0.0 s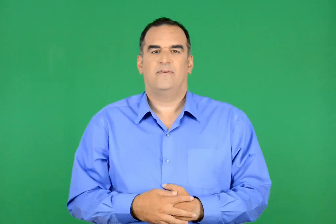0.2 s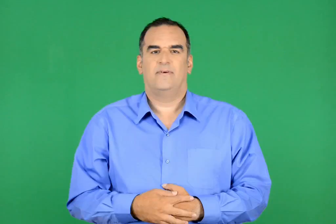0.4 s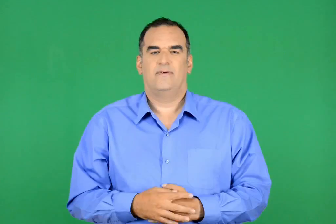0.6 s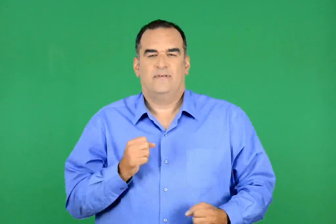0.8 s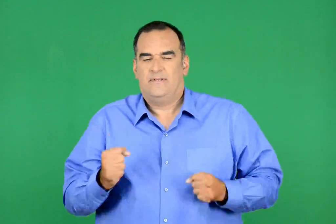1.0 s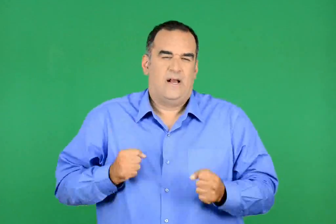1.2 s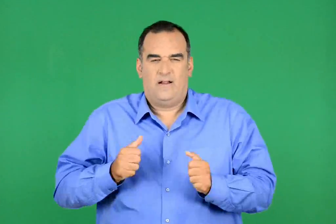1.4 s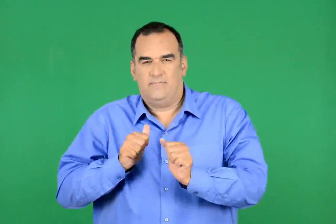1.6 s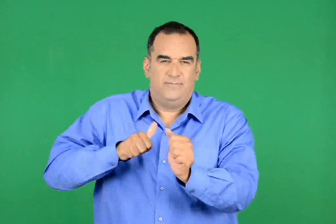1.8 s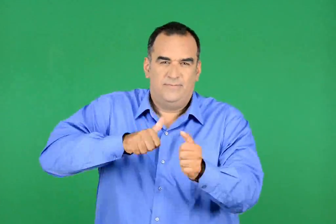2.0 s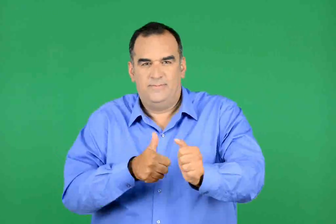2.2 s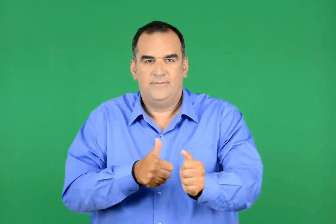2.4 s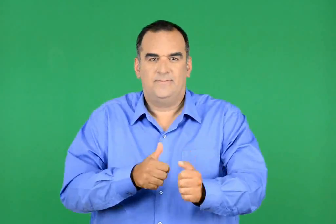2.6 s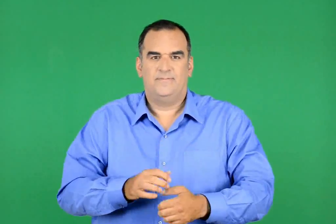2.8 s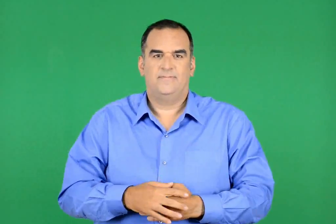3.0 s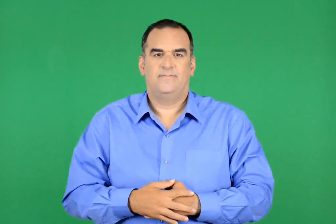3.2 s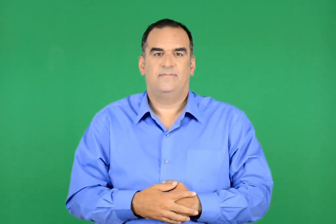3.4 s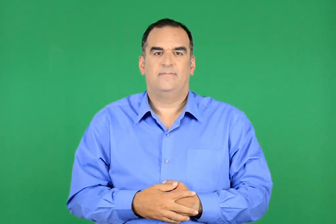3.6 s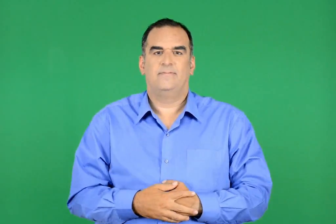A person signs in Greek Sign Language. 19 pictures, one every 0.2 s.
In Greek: η τρεχάλα
